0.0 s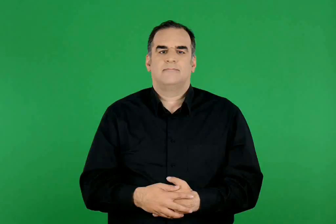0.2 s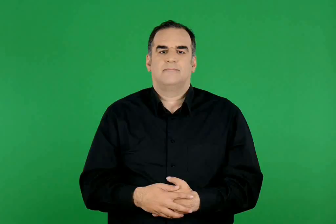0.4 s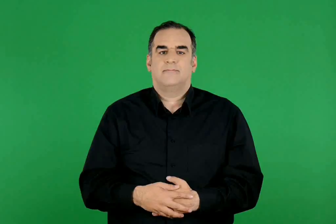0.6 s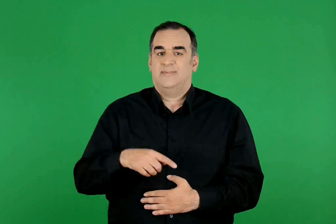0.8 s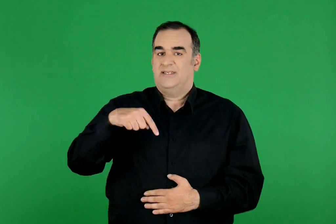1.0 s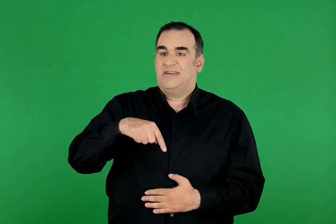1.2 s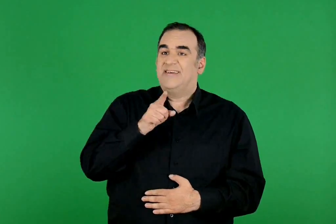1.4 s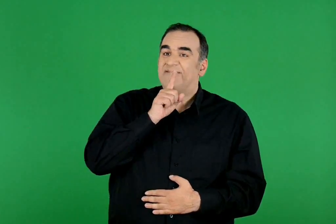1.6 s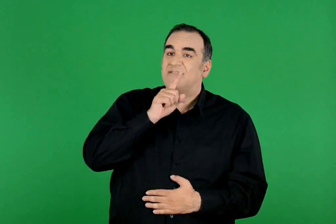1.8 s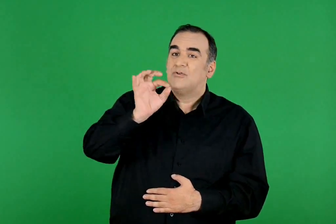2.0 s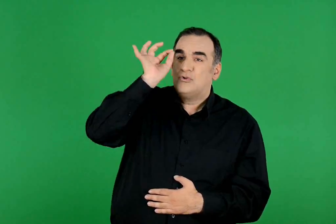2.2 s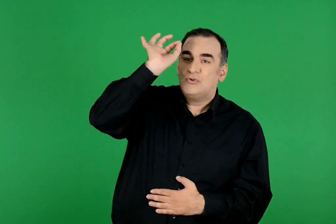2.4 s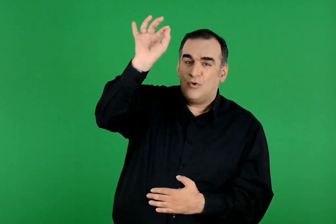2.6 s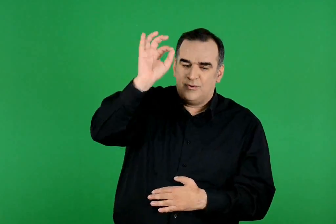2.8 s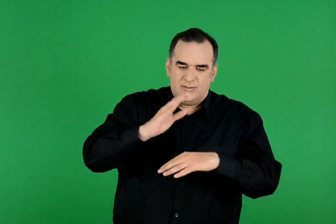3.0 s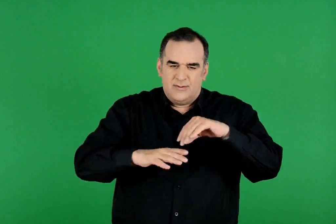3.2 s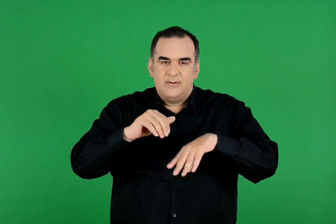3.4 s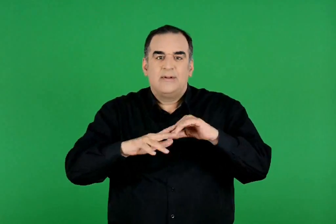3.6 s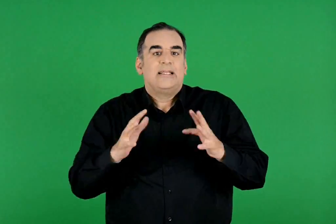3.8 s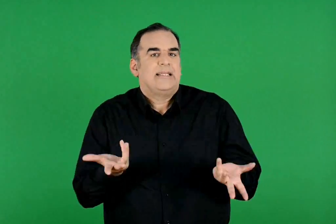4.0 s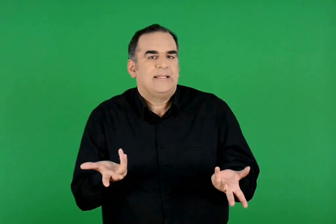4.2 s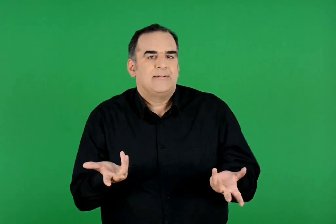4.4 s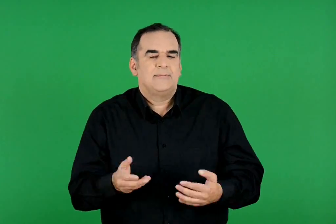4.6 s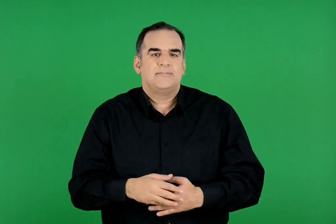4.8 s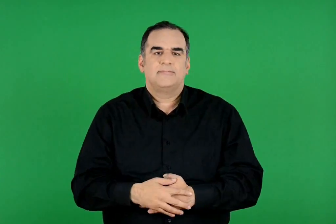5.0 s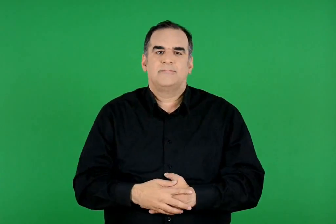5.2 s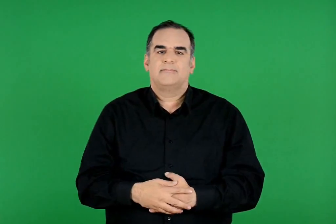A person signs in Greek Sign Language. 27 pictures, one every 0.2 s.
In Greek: σήμερα τι φτιάχνουμε για τον ίδιο σκοπό ;
